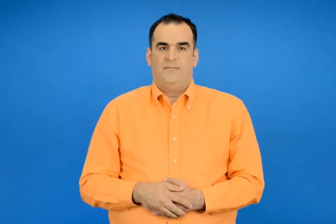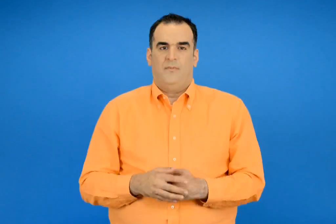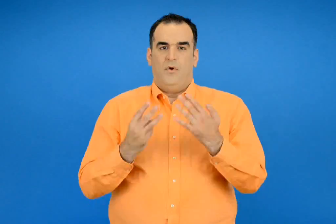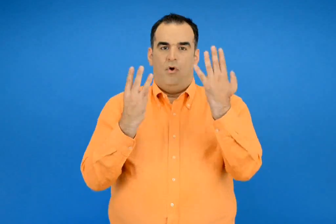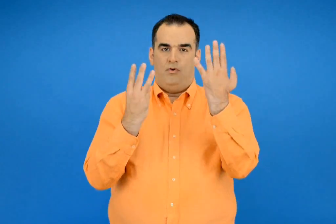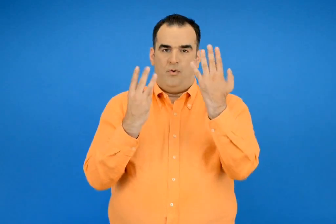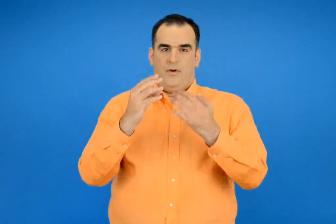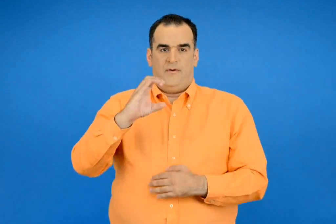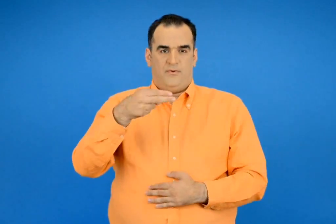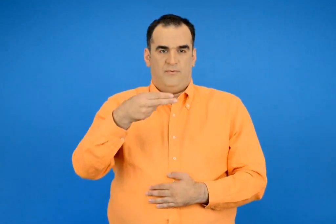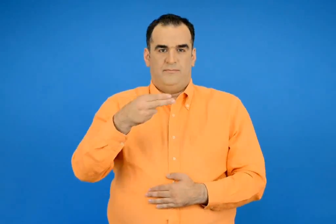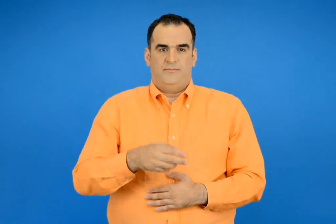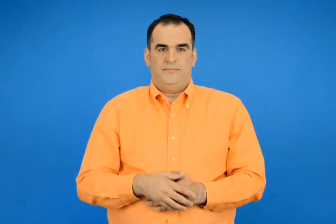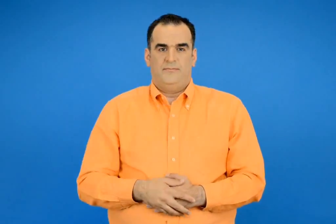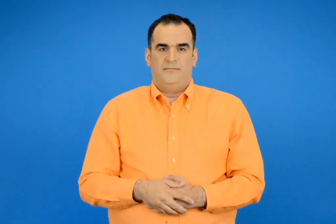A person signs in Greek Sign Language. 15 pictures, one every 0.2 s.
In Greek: 800
